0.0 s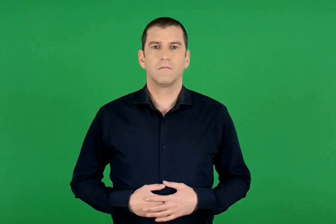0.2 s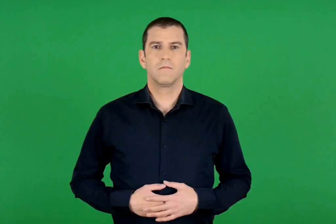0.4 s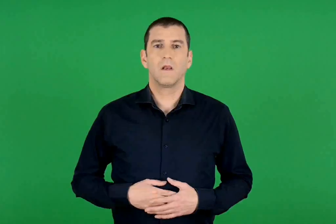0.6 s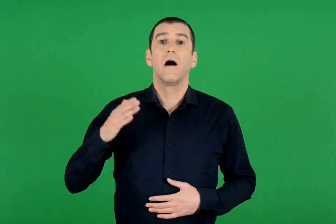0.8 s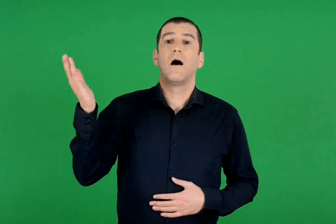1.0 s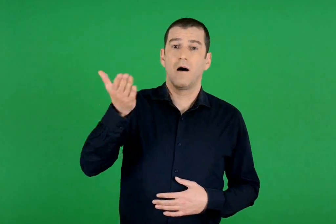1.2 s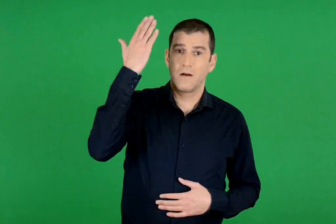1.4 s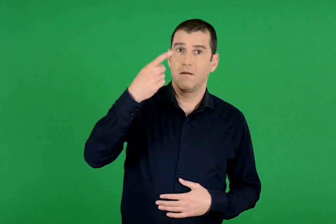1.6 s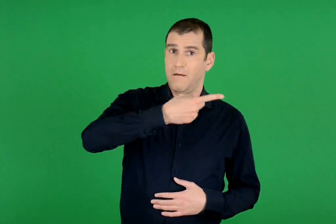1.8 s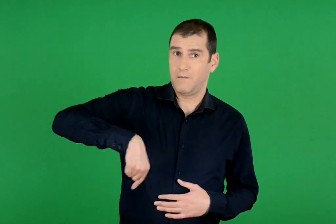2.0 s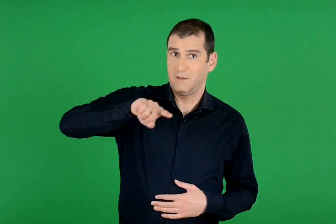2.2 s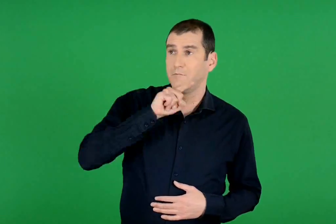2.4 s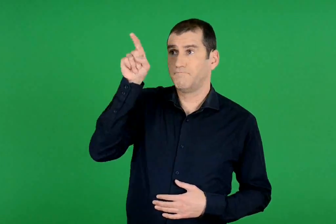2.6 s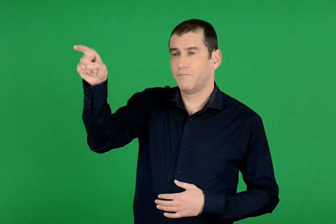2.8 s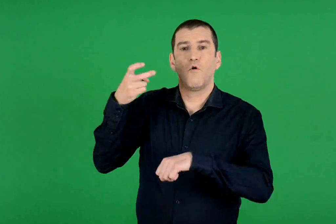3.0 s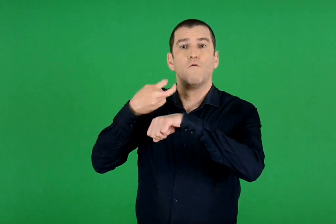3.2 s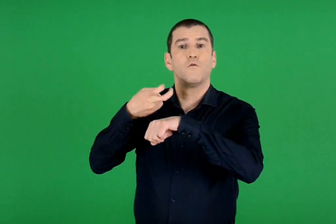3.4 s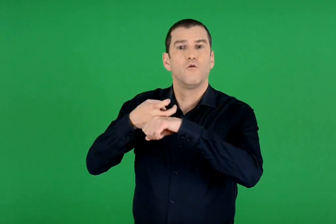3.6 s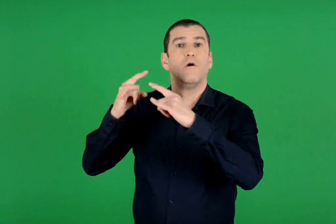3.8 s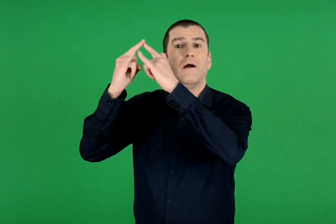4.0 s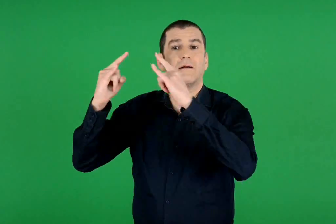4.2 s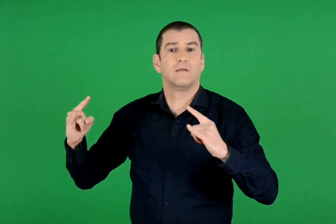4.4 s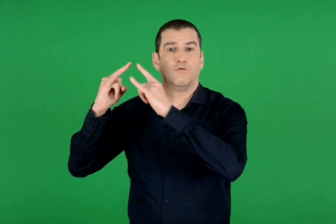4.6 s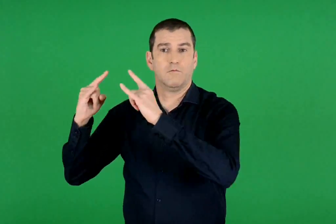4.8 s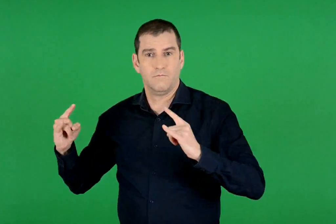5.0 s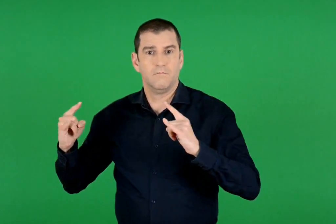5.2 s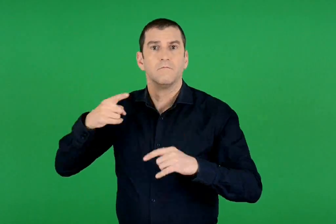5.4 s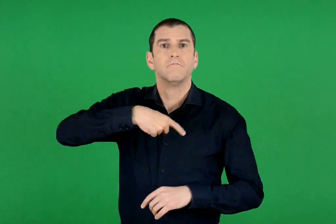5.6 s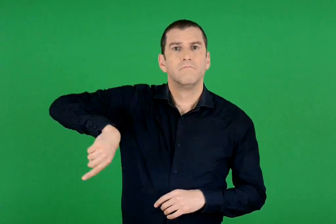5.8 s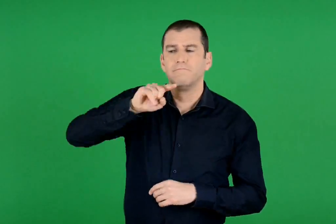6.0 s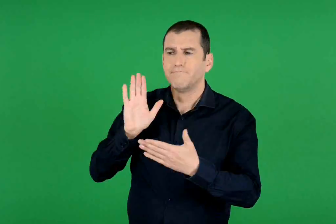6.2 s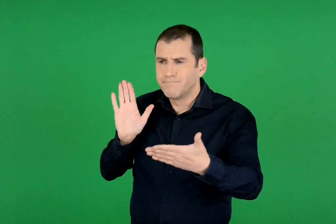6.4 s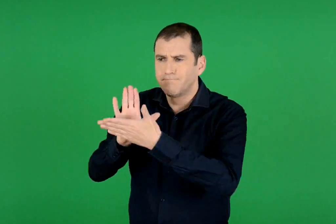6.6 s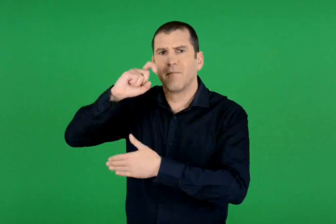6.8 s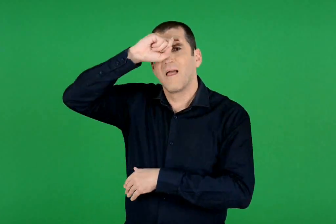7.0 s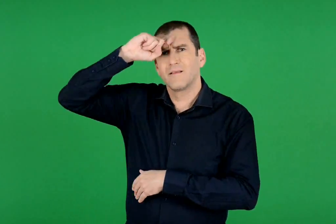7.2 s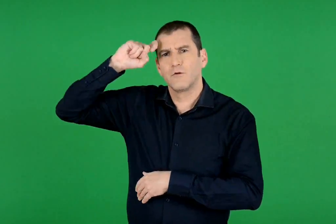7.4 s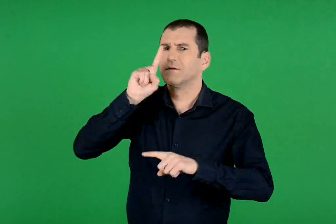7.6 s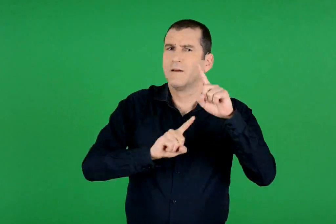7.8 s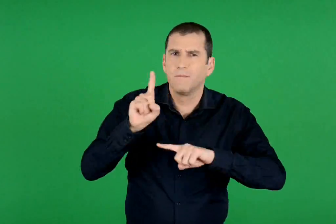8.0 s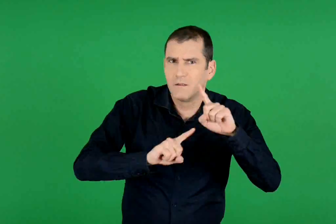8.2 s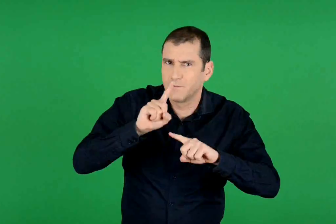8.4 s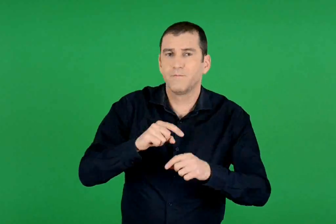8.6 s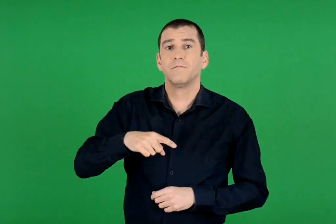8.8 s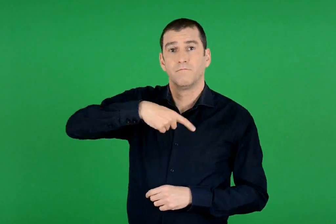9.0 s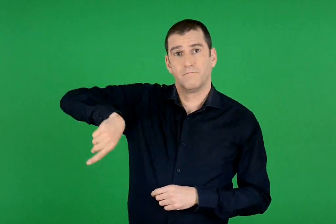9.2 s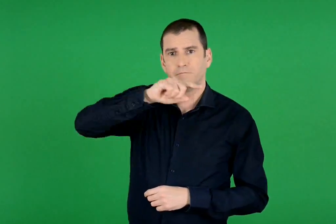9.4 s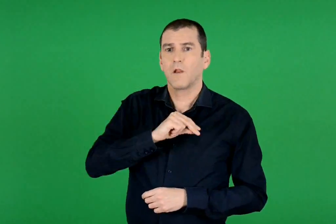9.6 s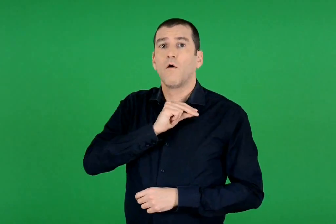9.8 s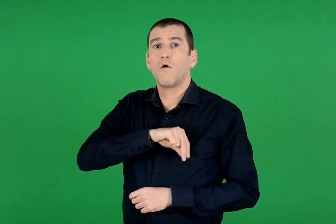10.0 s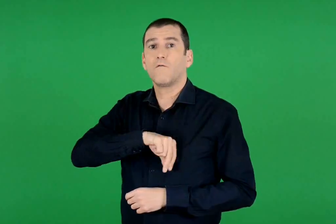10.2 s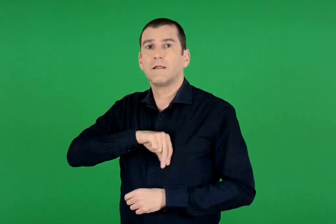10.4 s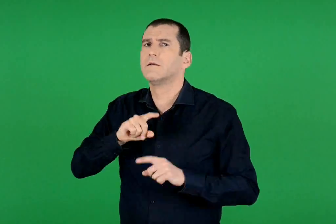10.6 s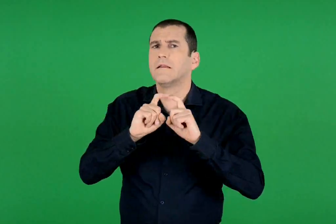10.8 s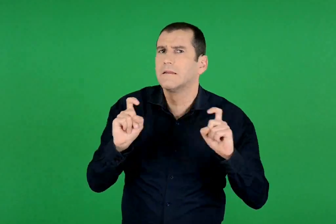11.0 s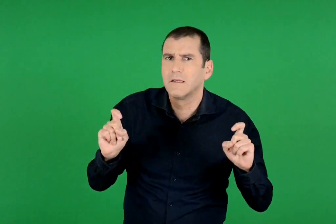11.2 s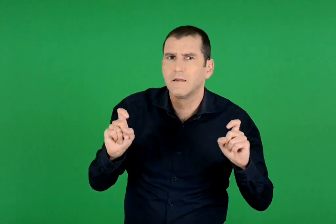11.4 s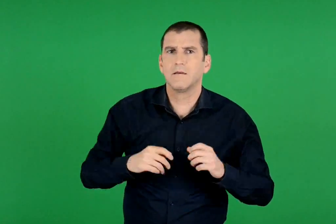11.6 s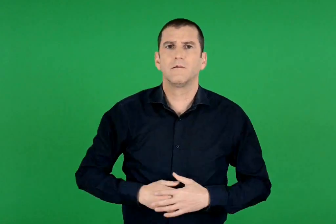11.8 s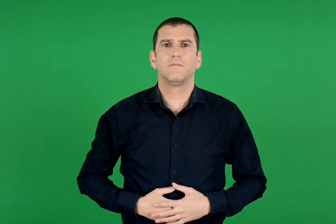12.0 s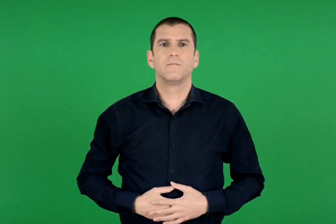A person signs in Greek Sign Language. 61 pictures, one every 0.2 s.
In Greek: αν πηγαίναμε εμείς κατασκήνωση στο βουνό , ποιες δυσκολίες θα αντιμετωπίζαμε ; τι ωφέλειες θα είχαμε ;
